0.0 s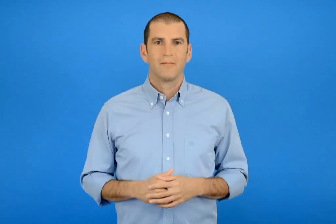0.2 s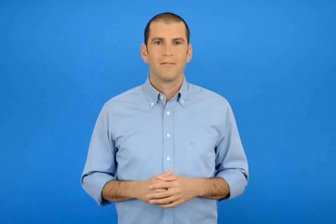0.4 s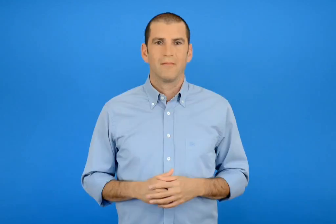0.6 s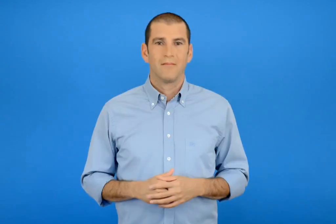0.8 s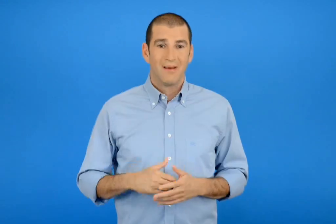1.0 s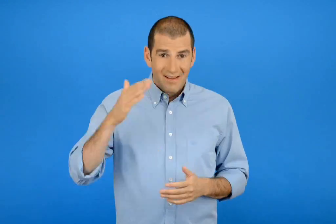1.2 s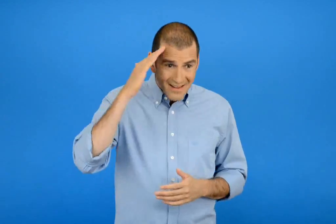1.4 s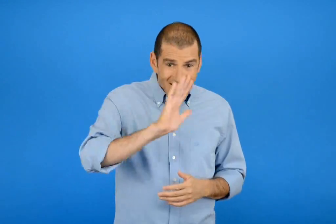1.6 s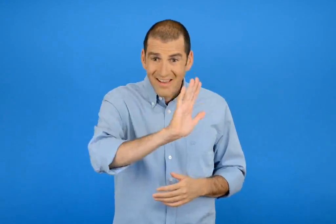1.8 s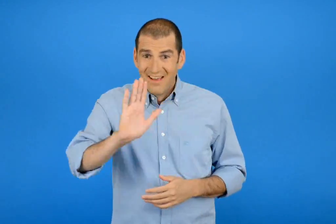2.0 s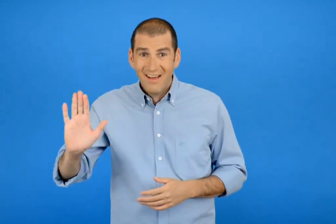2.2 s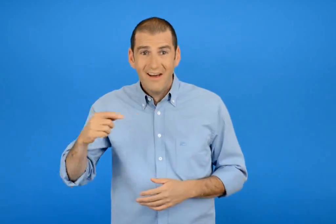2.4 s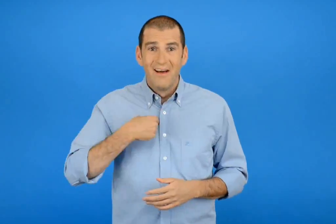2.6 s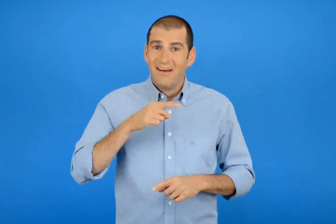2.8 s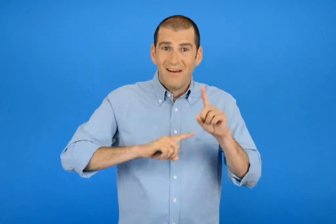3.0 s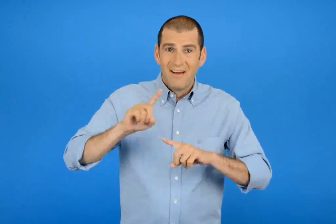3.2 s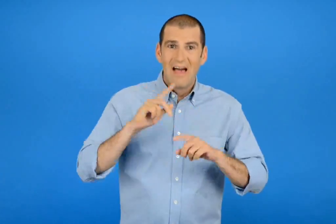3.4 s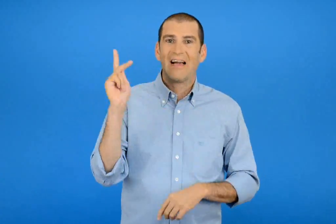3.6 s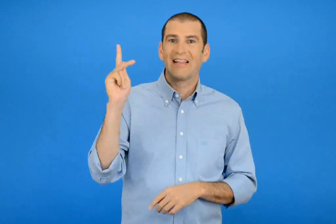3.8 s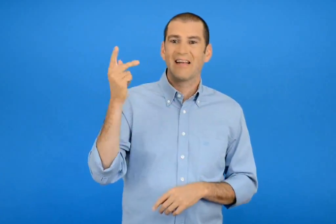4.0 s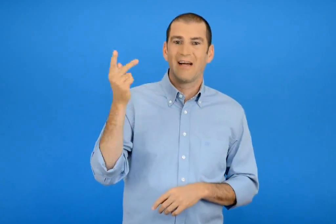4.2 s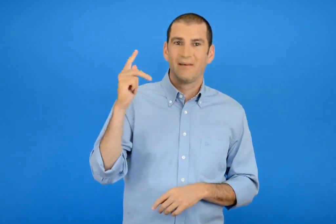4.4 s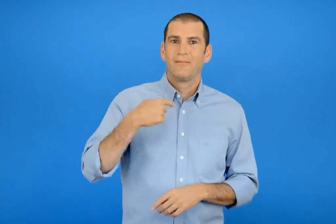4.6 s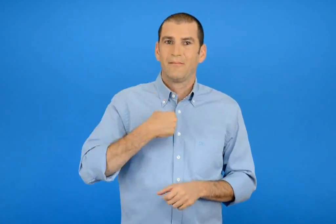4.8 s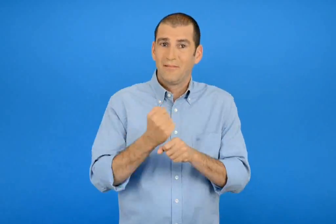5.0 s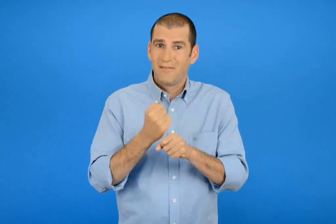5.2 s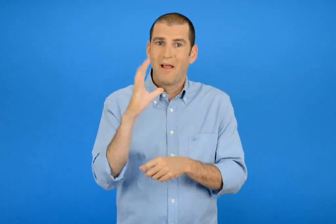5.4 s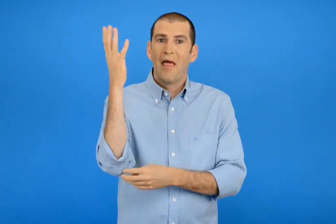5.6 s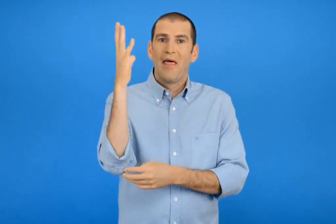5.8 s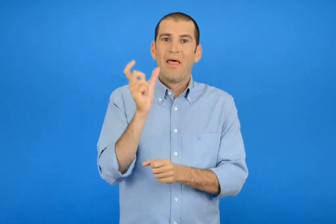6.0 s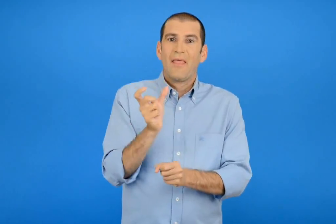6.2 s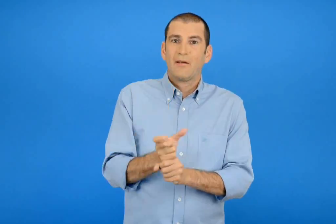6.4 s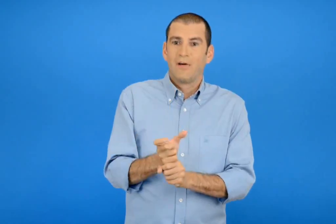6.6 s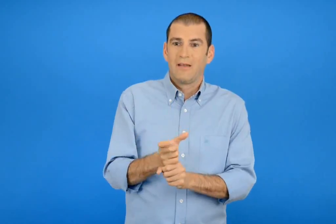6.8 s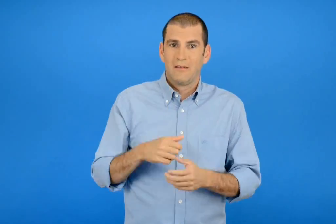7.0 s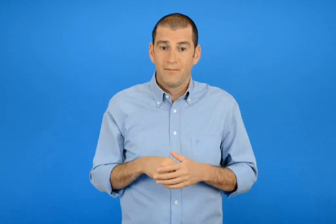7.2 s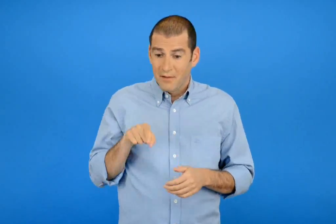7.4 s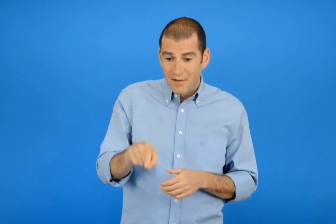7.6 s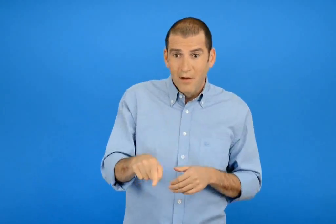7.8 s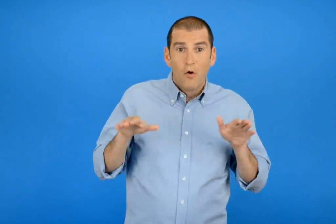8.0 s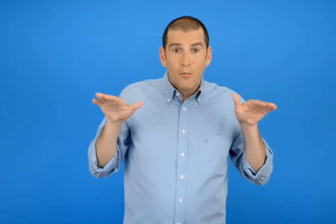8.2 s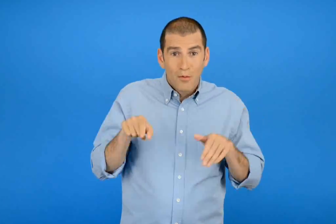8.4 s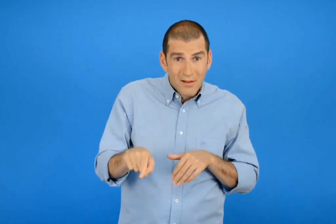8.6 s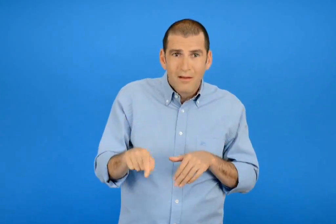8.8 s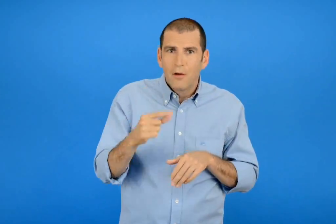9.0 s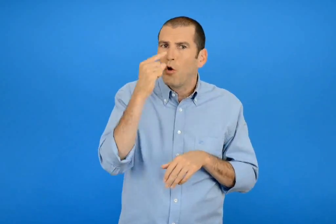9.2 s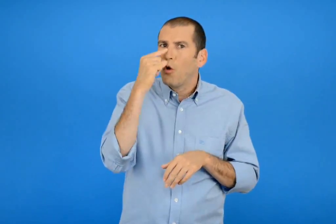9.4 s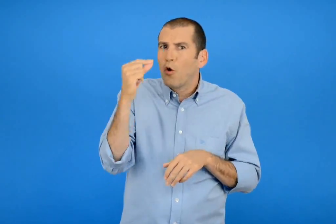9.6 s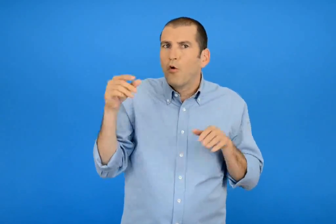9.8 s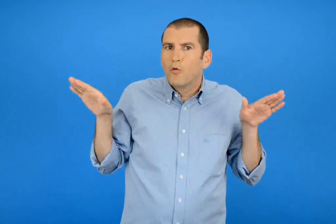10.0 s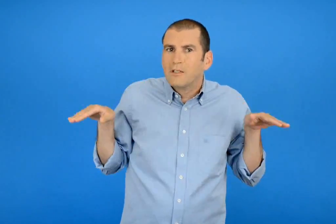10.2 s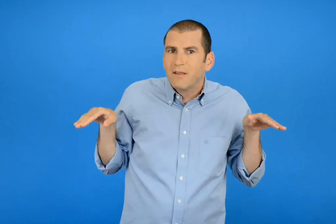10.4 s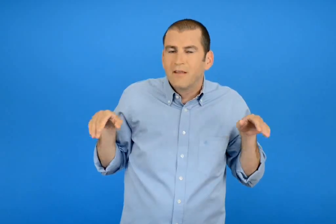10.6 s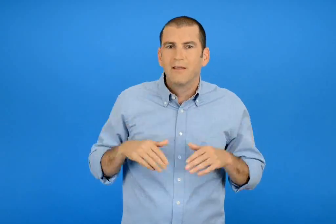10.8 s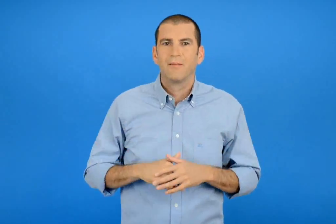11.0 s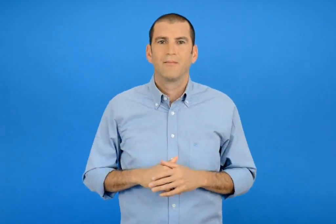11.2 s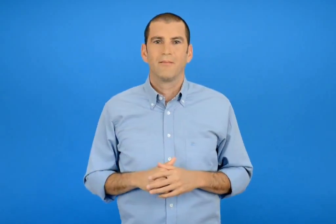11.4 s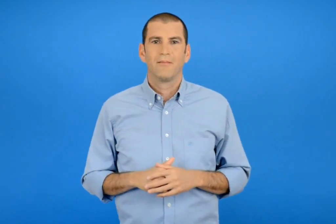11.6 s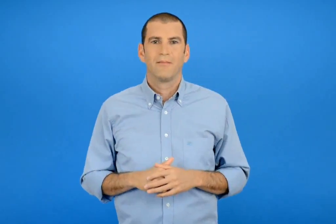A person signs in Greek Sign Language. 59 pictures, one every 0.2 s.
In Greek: γεια σας είμαι η κατερίνα είμαι δασοφύλακας το πουλί αυτό είναι κοτσύφι
